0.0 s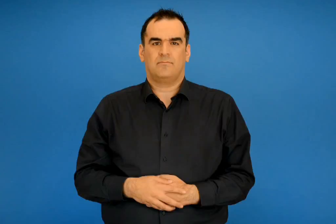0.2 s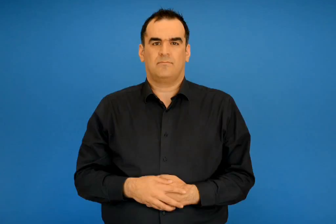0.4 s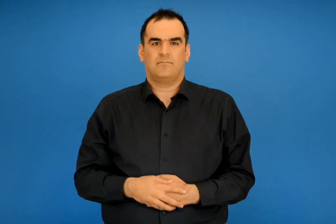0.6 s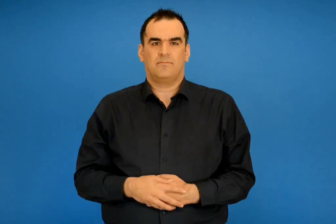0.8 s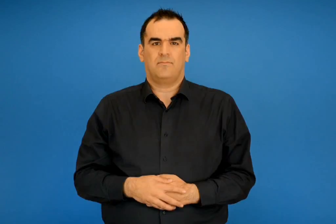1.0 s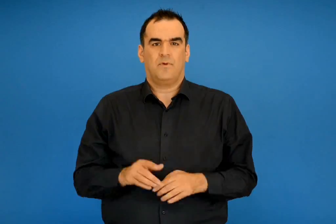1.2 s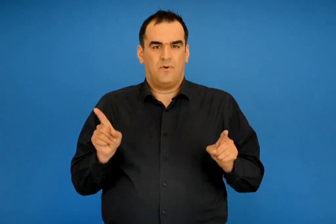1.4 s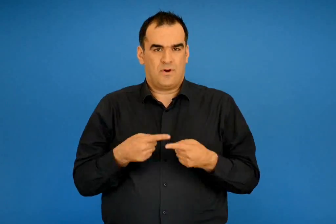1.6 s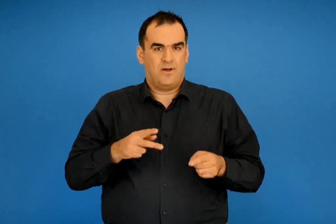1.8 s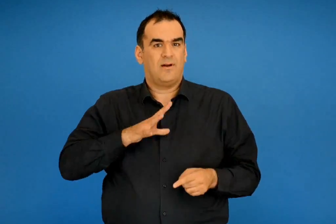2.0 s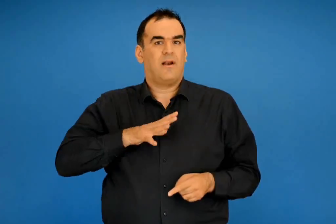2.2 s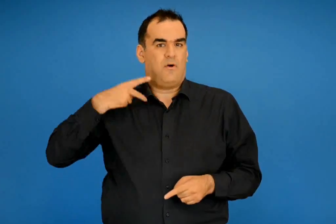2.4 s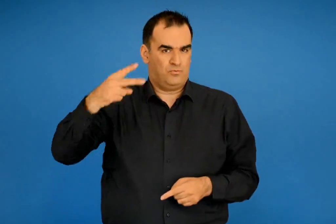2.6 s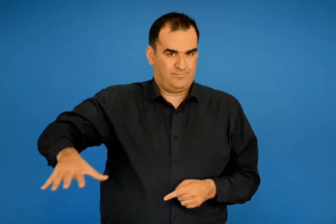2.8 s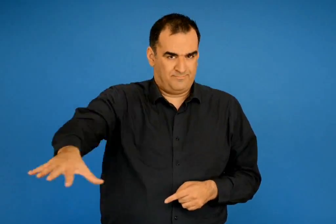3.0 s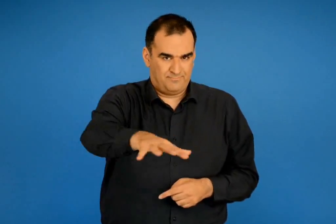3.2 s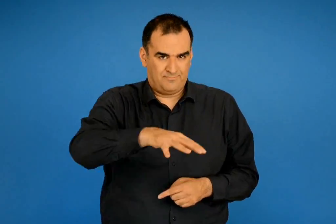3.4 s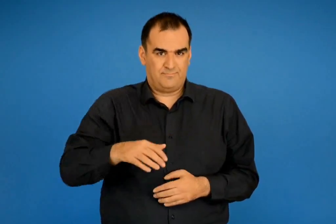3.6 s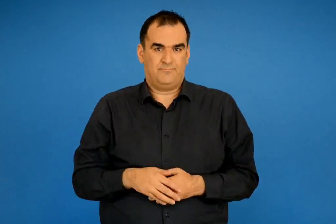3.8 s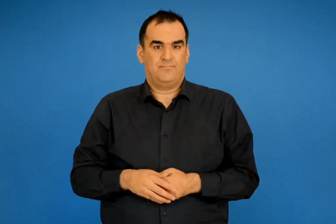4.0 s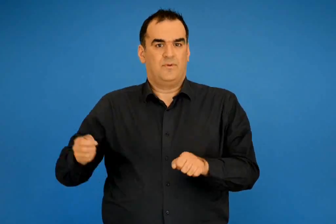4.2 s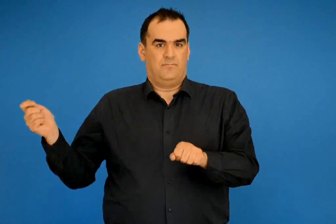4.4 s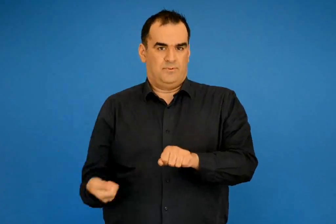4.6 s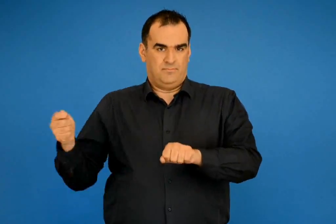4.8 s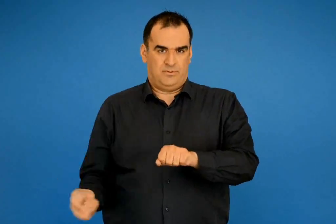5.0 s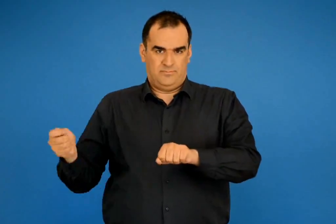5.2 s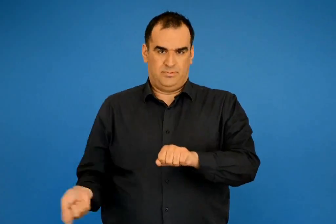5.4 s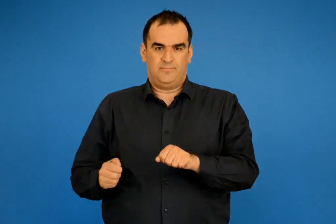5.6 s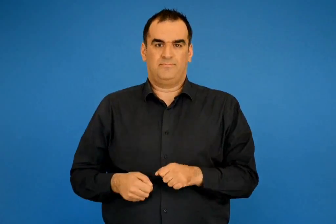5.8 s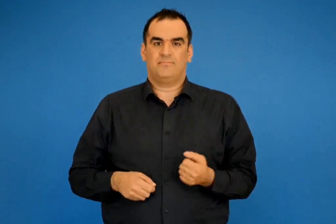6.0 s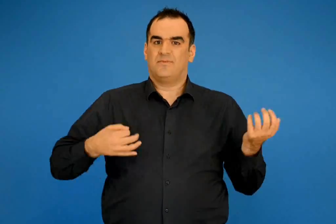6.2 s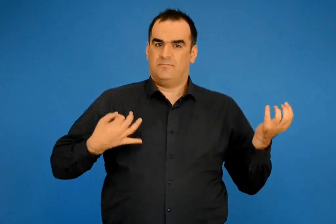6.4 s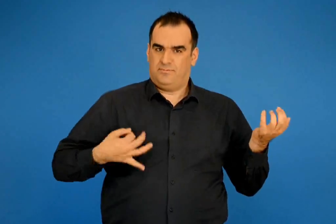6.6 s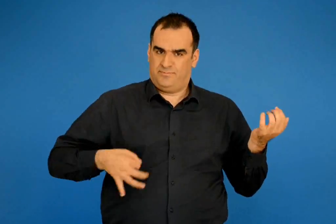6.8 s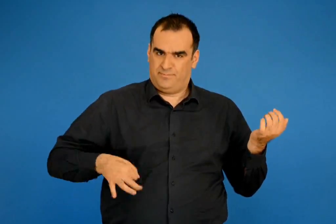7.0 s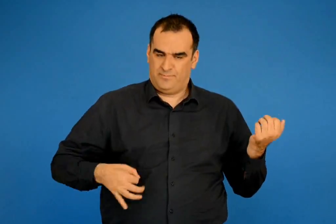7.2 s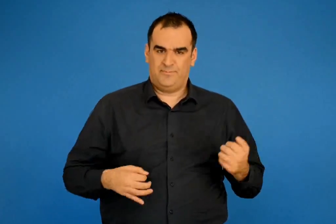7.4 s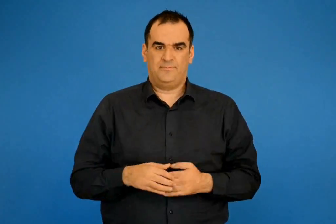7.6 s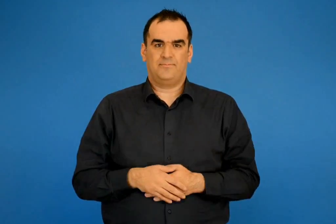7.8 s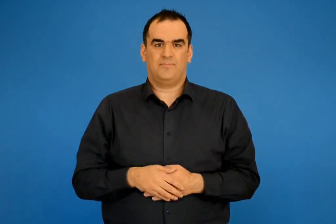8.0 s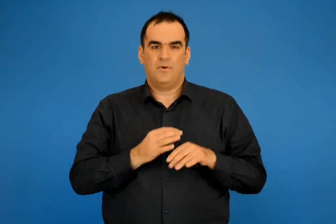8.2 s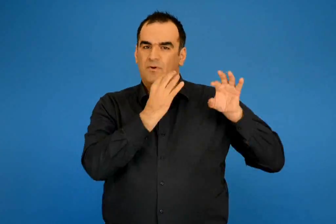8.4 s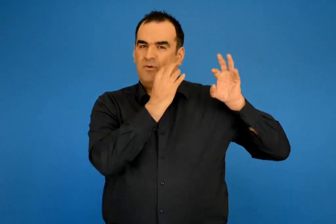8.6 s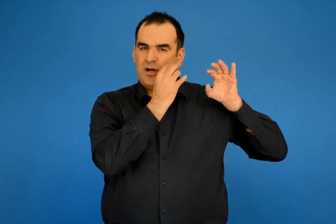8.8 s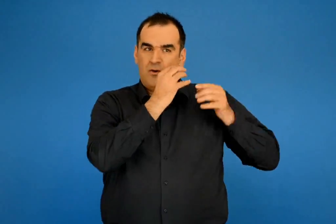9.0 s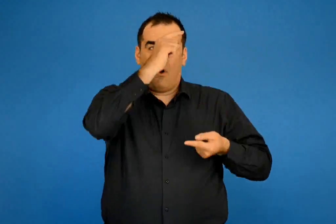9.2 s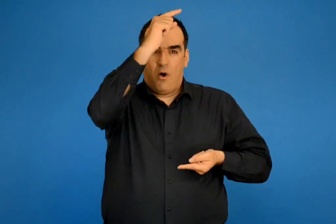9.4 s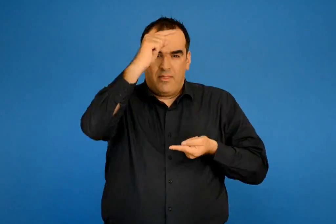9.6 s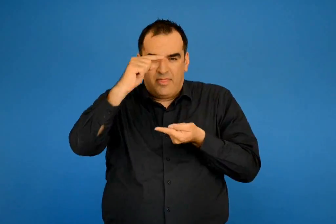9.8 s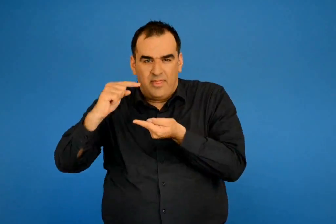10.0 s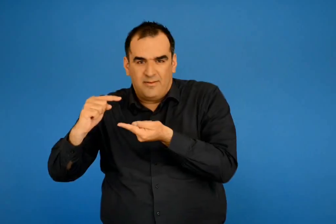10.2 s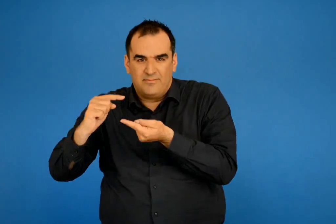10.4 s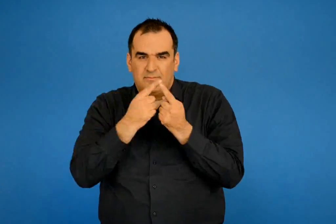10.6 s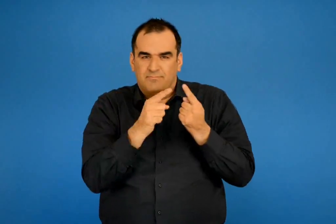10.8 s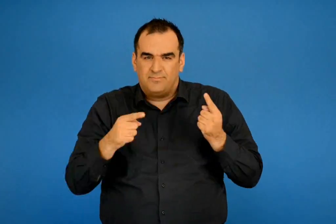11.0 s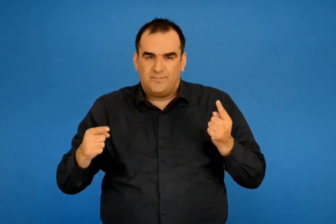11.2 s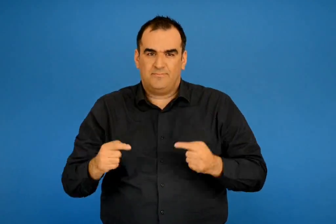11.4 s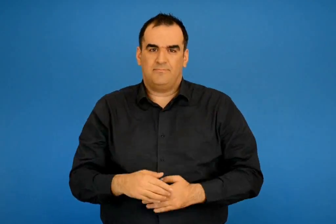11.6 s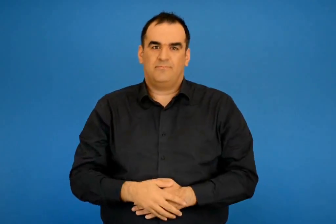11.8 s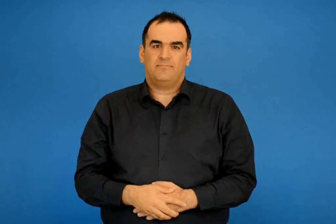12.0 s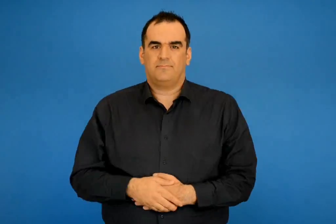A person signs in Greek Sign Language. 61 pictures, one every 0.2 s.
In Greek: λαϊκά όργανα νταούλι λαούτο φλογέρες
